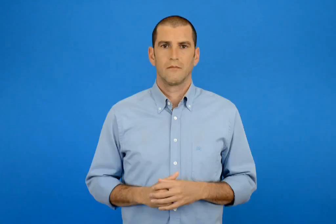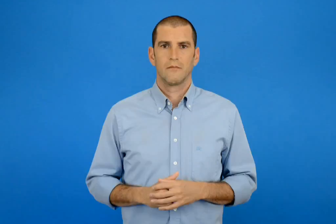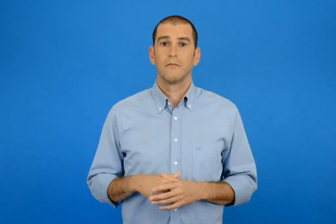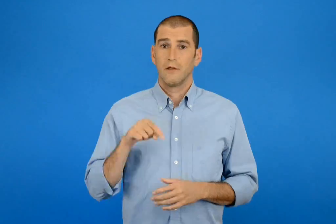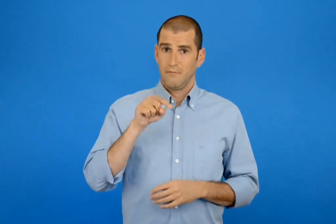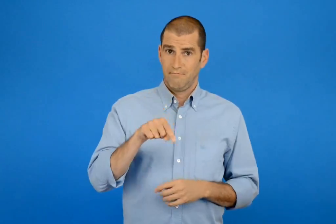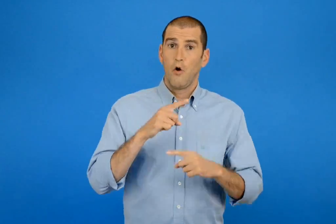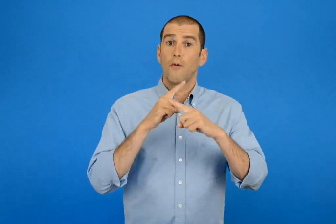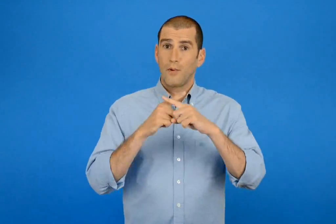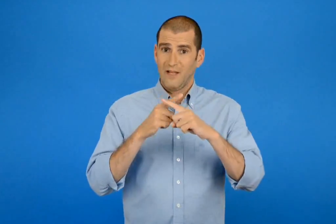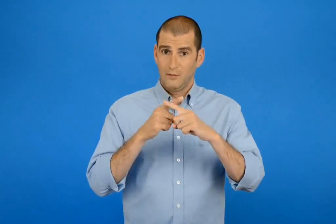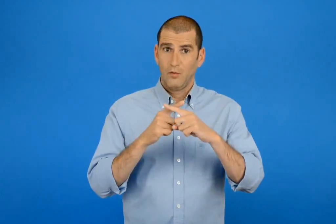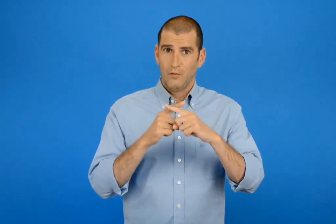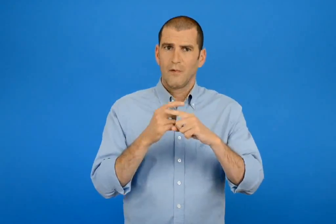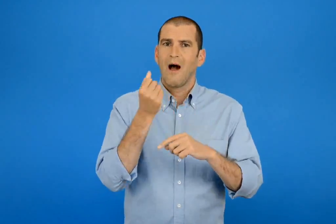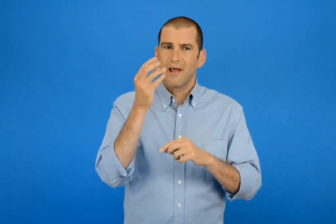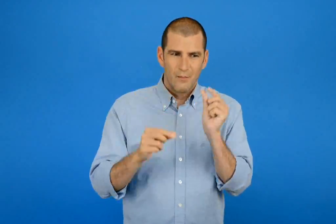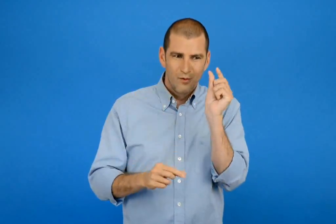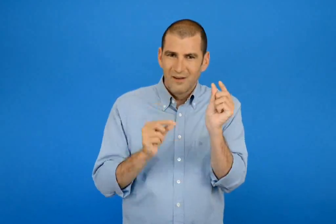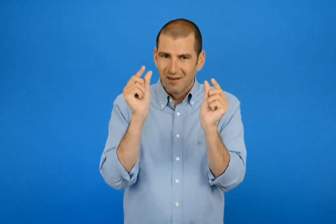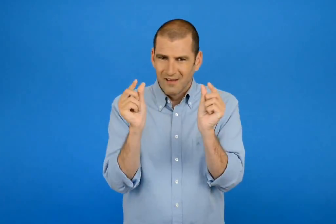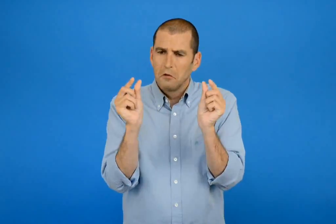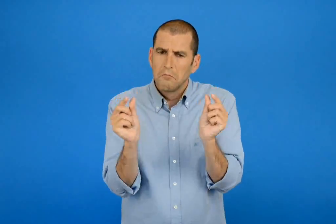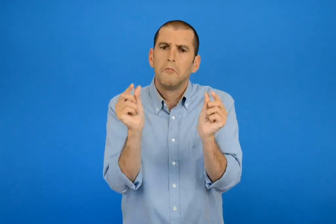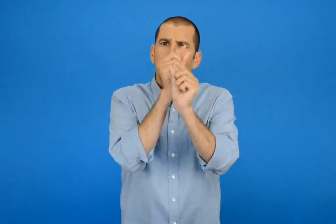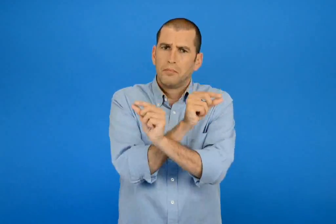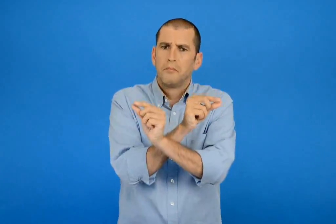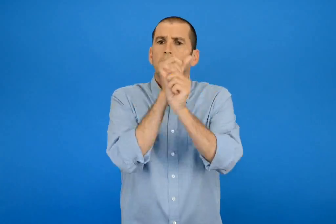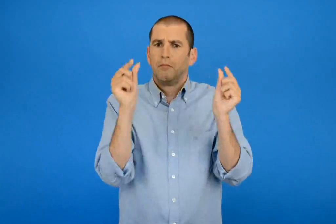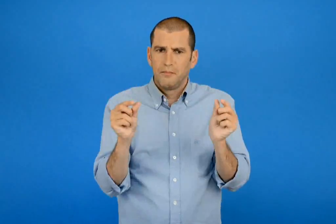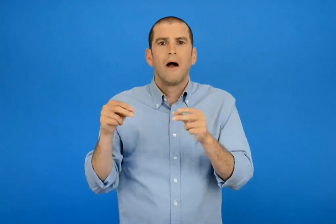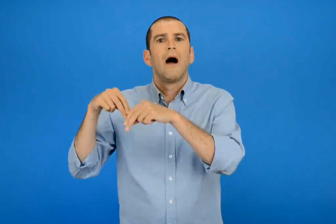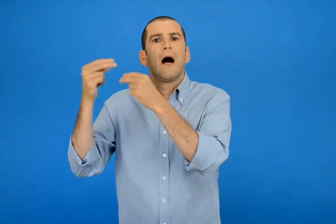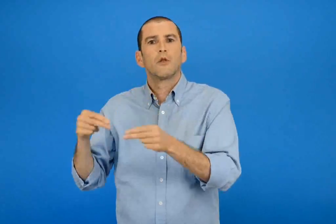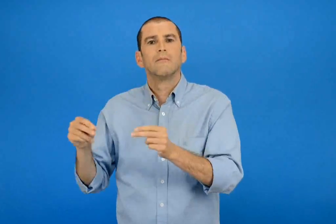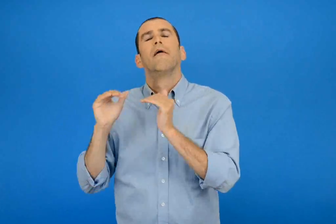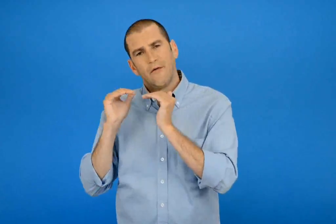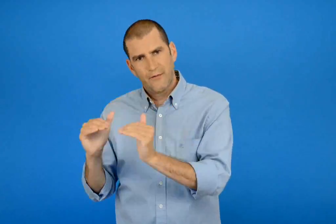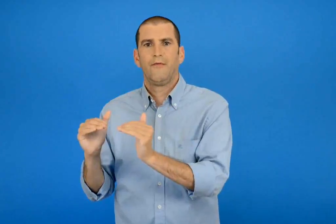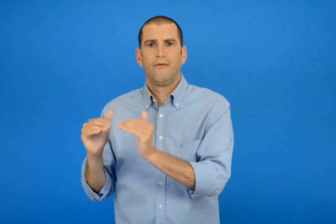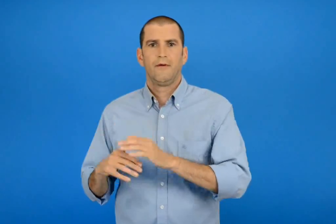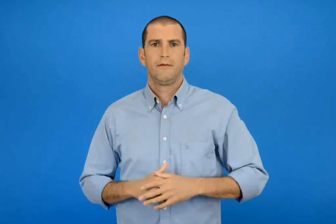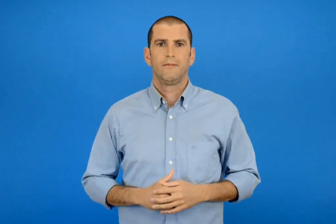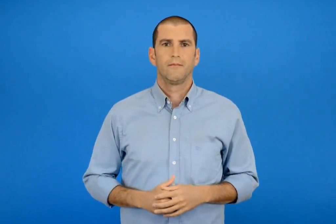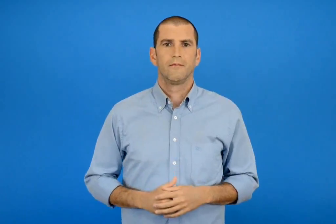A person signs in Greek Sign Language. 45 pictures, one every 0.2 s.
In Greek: στον πολλαπλασιασμό το αποτέλεσμα είναι το ίδιο αν αλλάξουν θέση οι αριθμοί που πολλαπλασιάσαμε
